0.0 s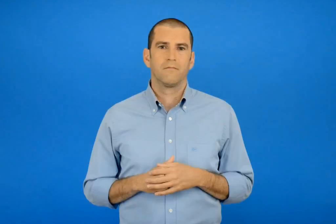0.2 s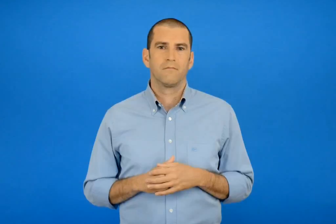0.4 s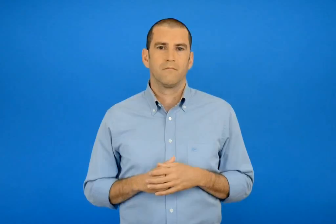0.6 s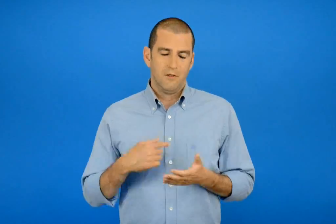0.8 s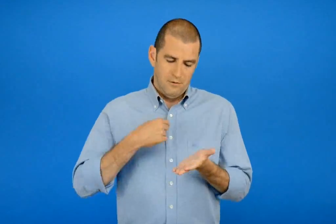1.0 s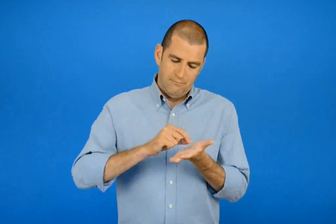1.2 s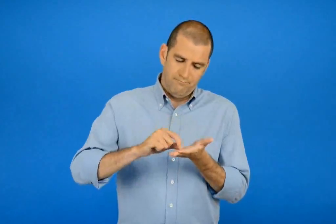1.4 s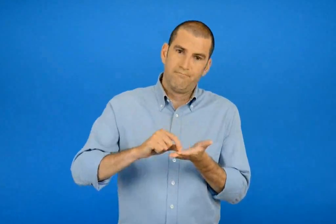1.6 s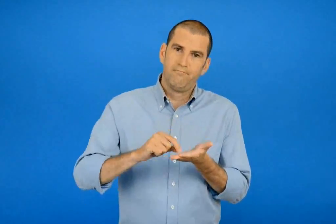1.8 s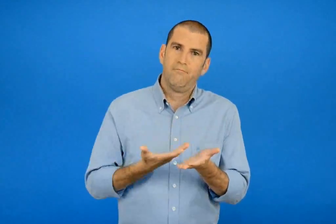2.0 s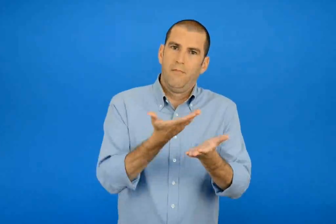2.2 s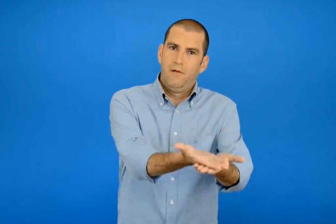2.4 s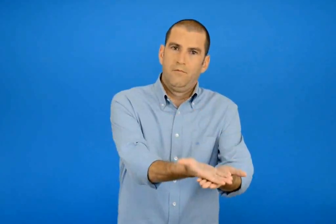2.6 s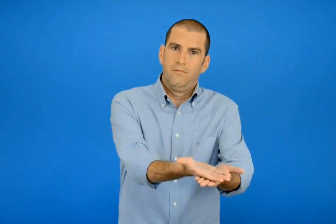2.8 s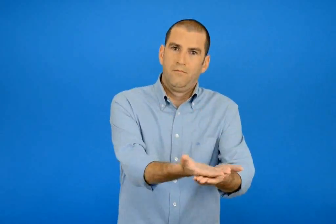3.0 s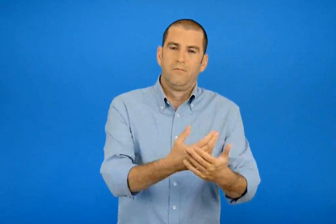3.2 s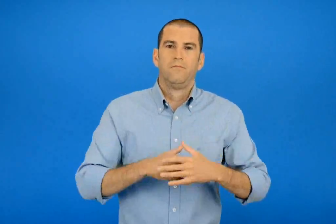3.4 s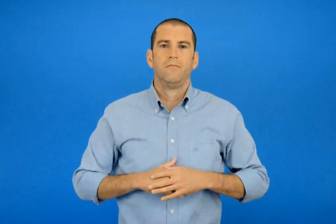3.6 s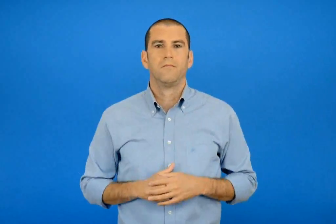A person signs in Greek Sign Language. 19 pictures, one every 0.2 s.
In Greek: δηλώνω
